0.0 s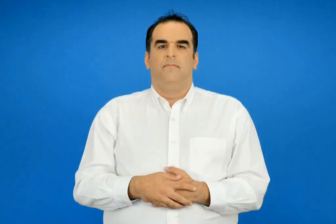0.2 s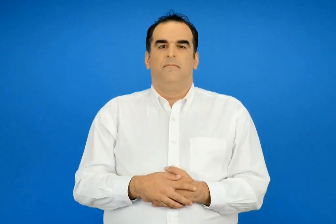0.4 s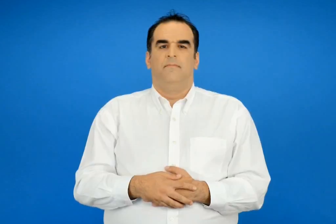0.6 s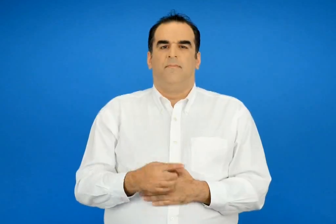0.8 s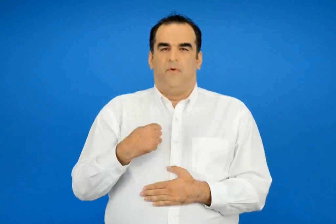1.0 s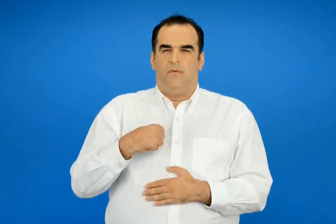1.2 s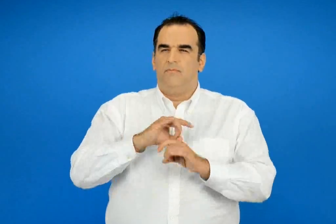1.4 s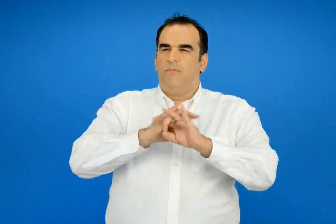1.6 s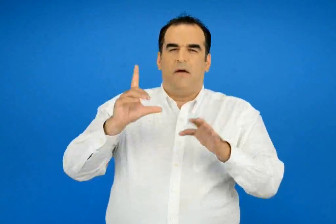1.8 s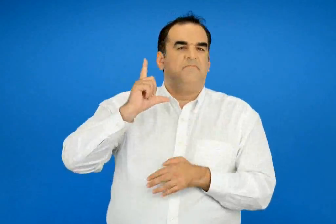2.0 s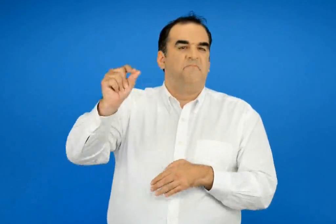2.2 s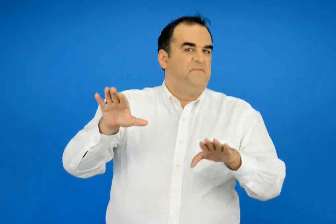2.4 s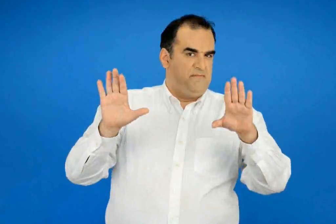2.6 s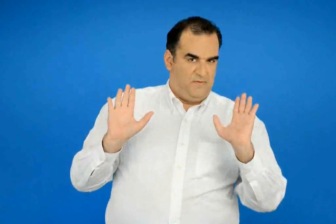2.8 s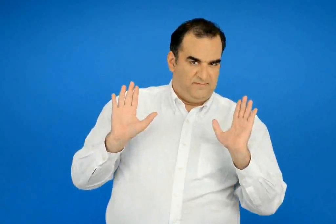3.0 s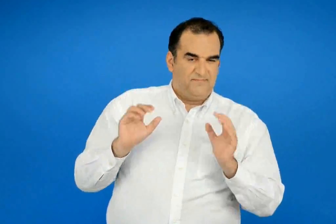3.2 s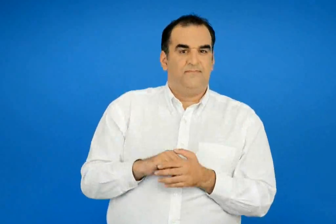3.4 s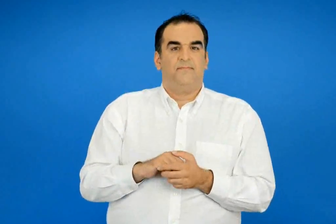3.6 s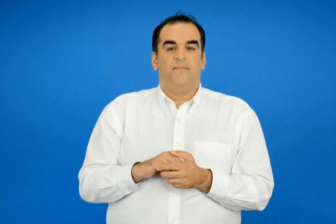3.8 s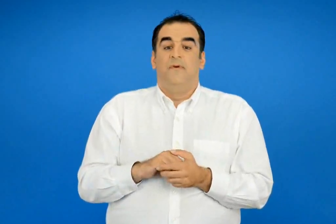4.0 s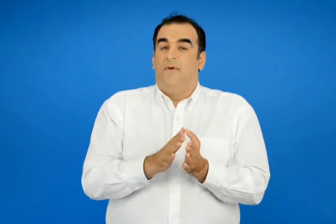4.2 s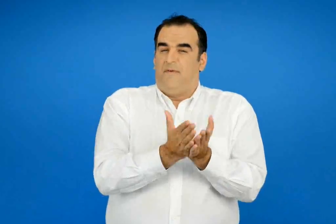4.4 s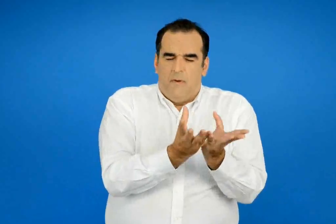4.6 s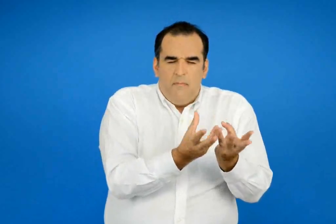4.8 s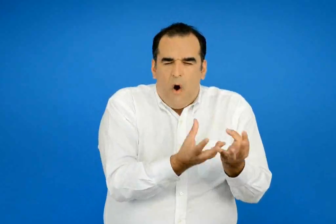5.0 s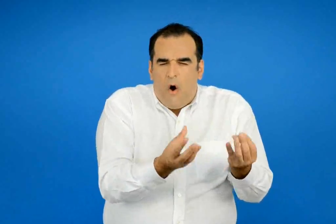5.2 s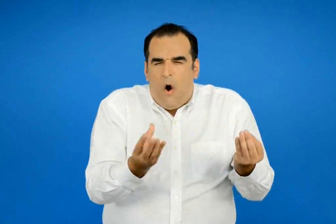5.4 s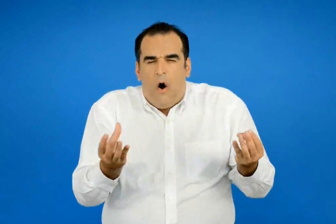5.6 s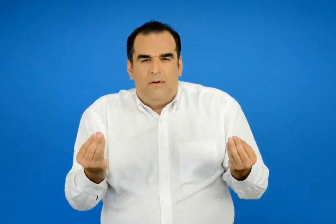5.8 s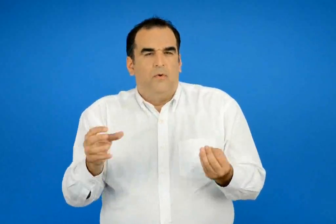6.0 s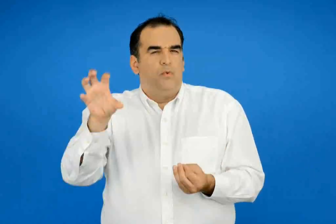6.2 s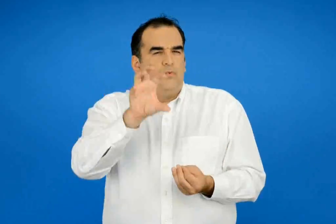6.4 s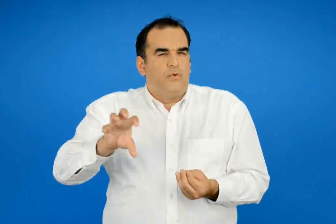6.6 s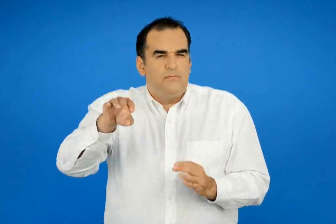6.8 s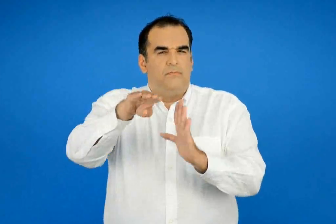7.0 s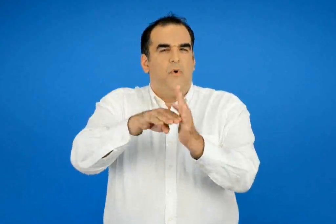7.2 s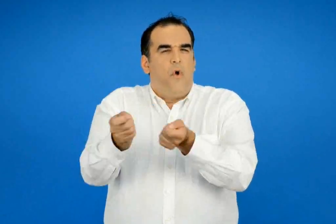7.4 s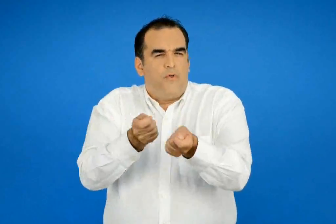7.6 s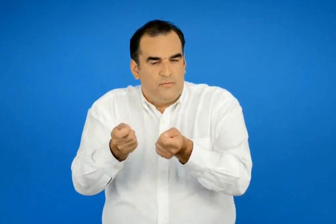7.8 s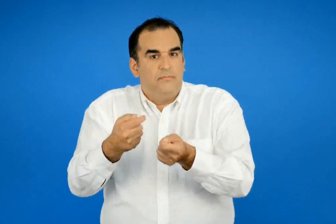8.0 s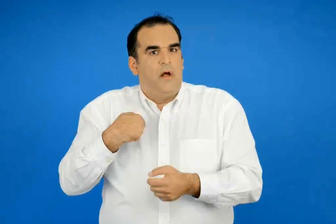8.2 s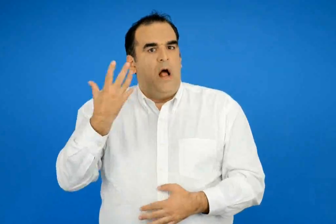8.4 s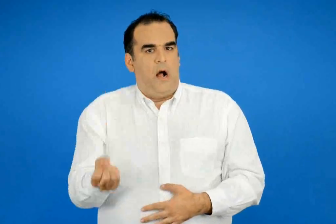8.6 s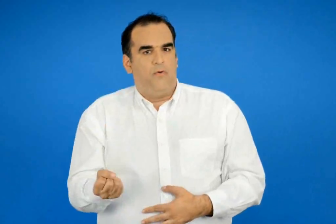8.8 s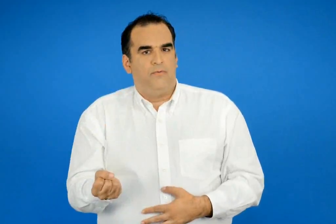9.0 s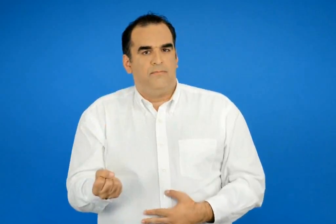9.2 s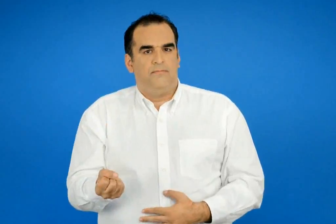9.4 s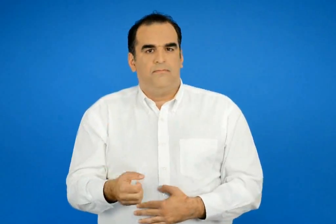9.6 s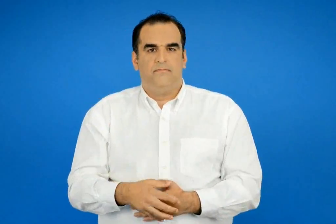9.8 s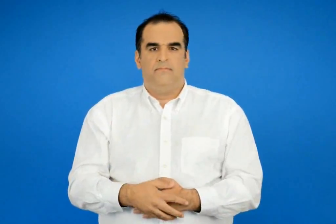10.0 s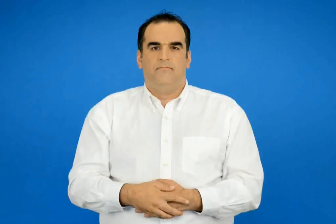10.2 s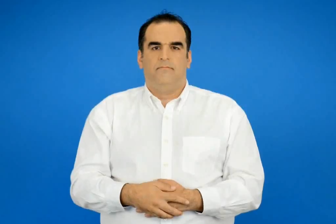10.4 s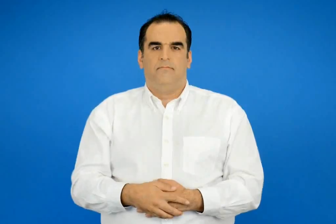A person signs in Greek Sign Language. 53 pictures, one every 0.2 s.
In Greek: εγώ δε θα πάω πουθενά έχω όμως πολλά βιβλία και τουριστικούς οδηγούς
